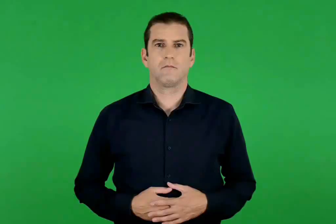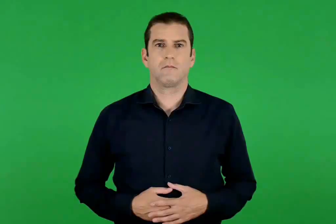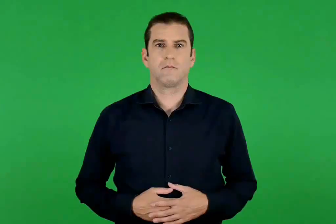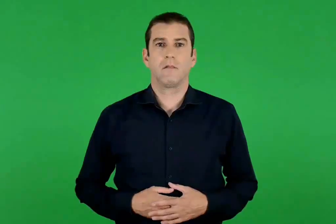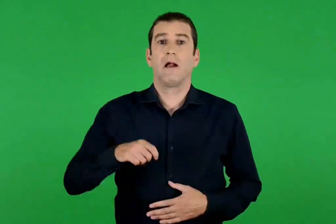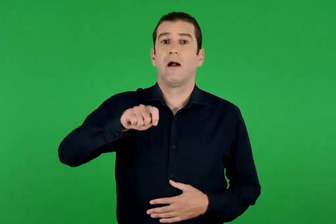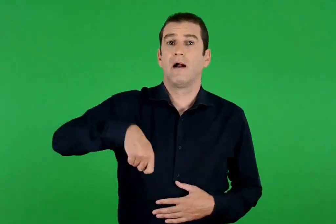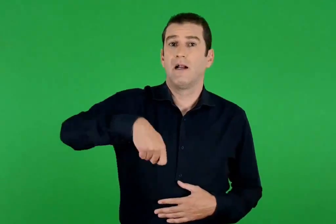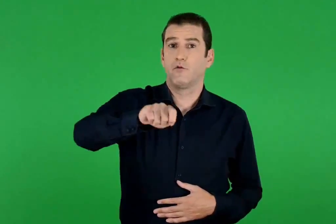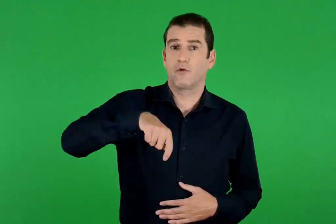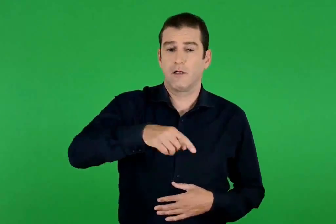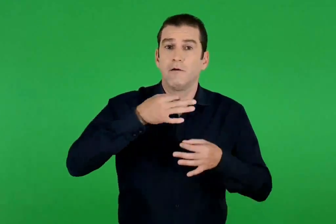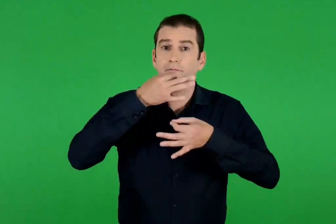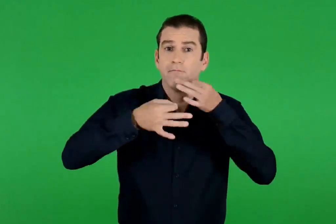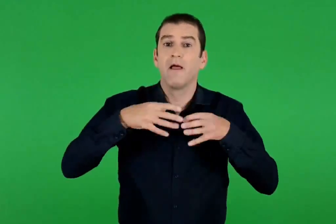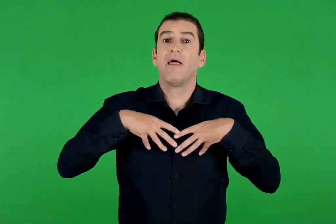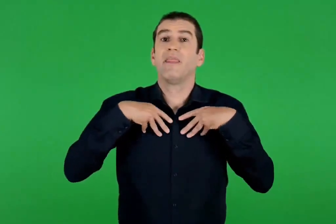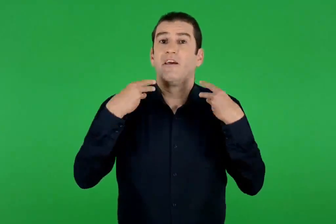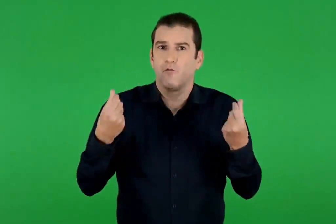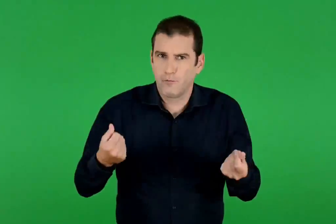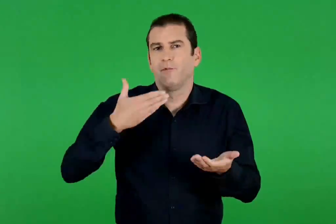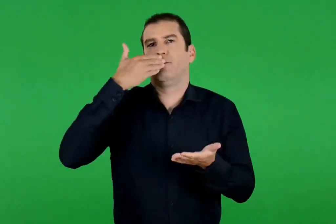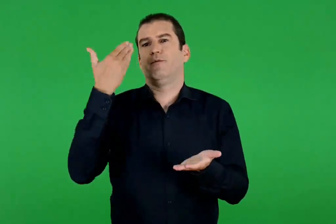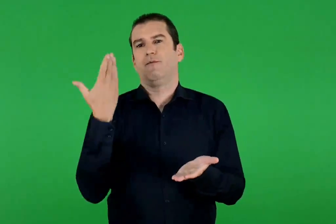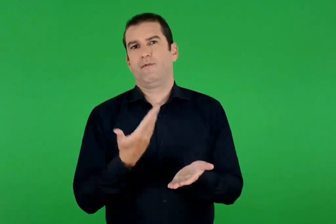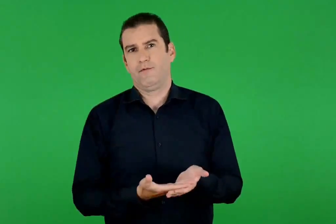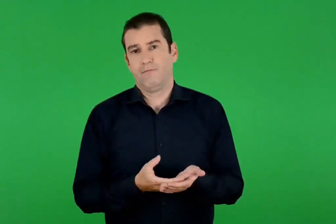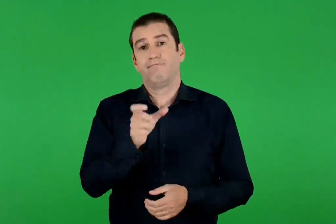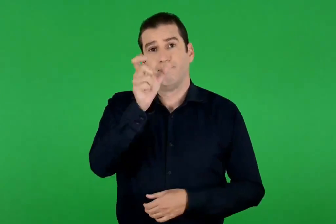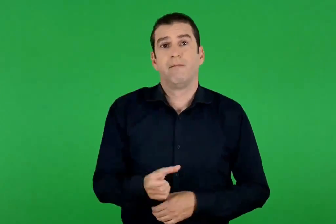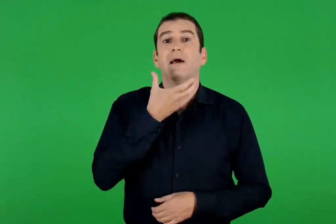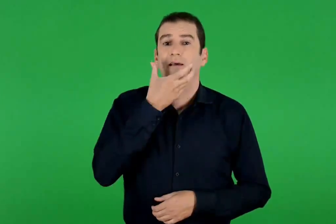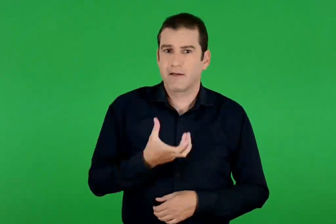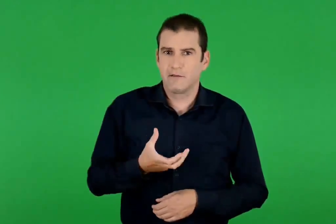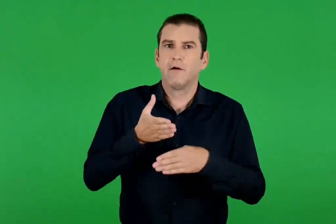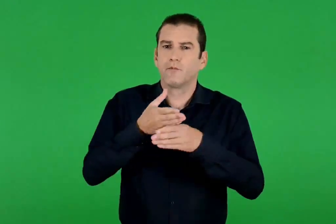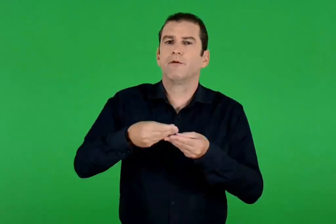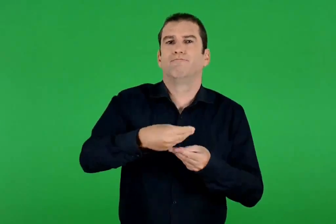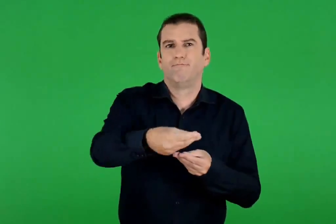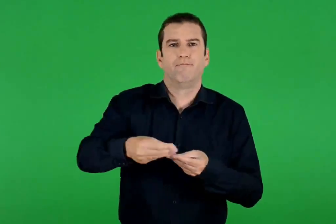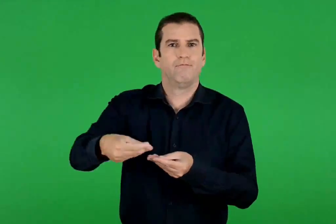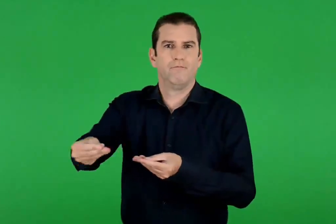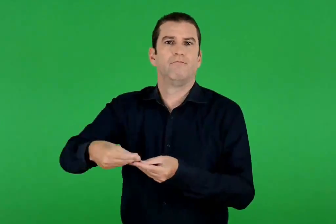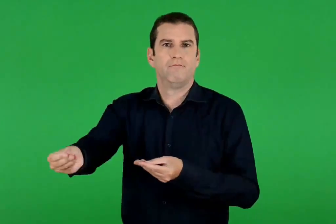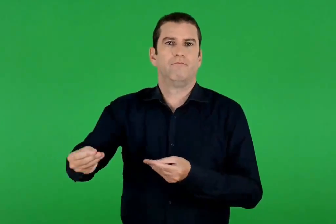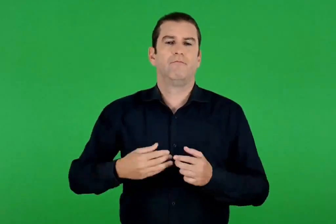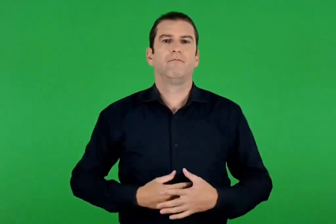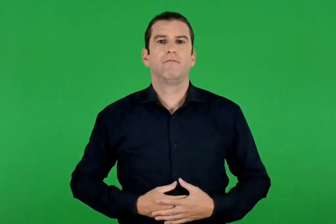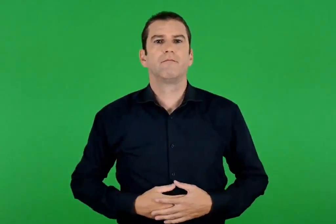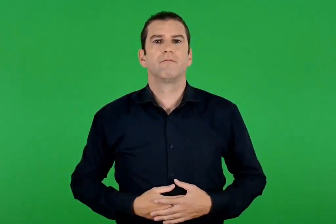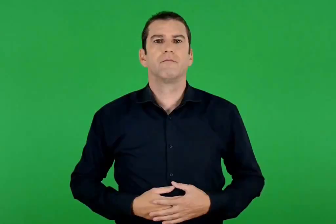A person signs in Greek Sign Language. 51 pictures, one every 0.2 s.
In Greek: η θεία λειτουργία ολοκληρώνεται με το δια ευχών και ο ιερέας μοιράζει το αντίδωρο
